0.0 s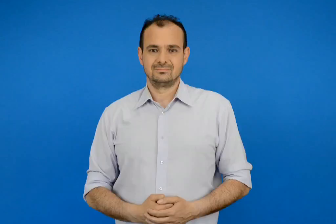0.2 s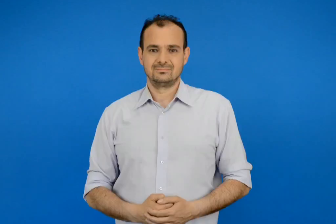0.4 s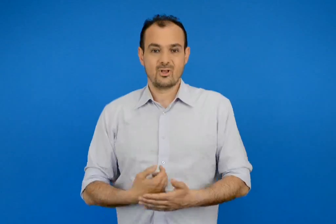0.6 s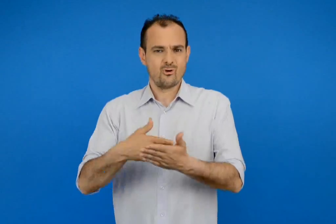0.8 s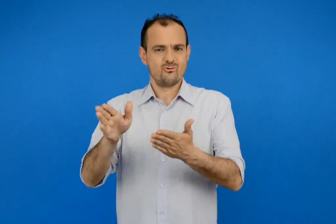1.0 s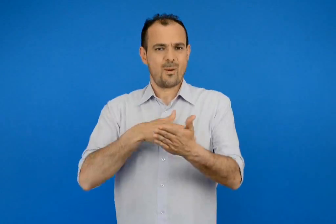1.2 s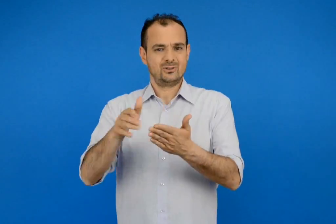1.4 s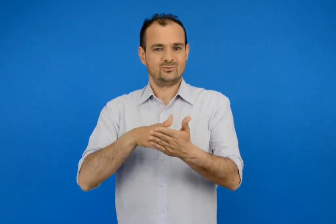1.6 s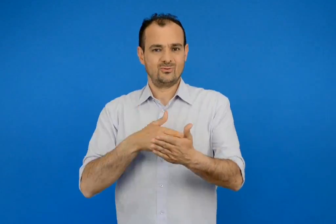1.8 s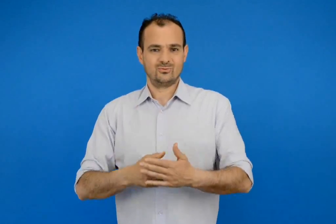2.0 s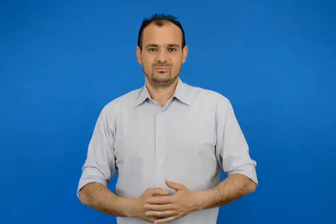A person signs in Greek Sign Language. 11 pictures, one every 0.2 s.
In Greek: χρωματιστό
